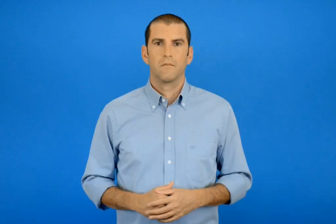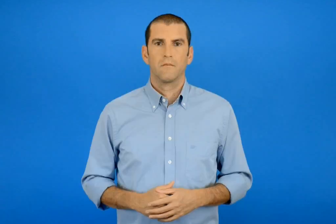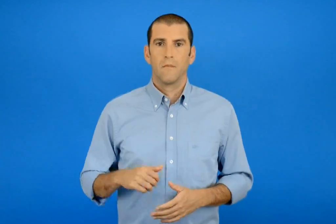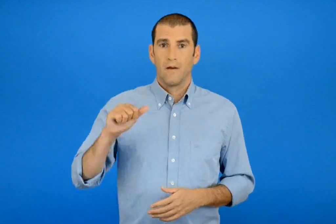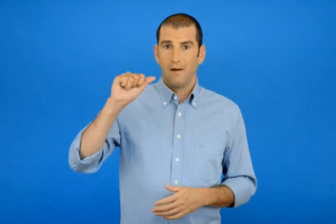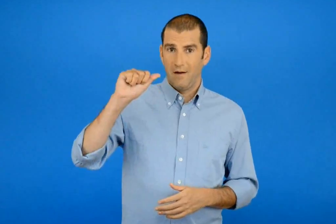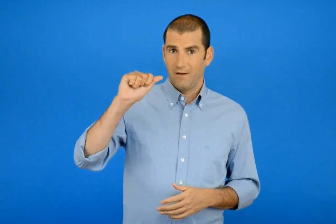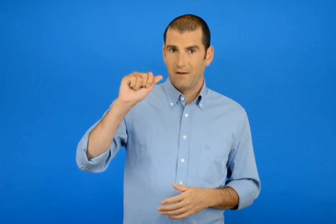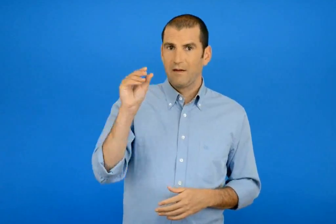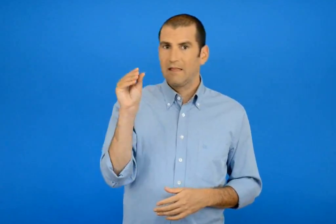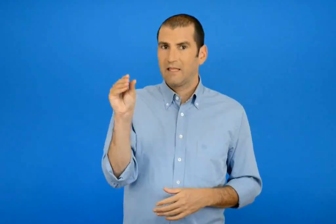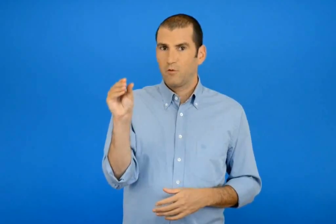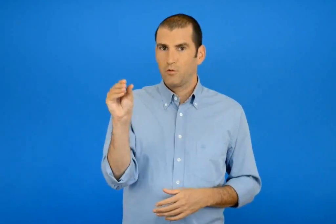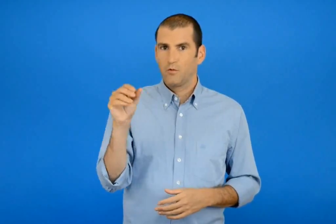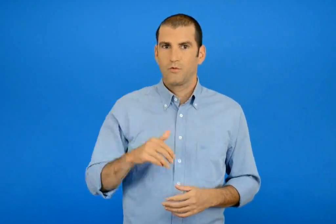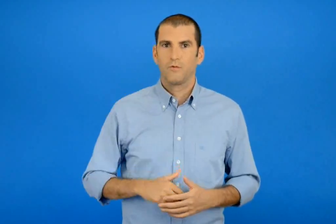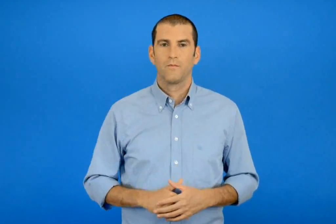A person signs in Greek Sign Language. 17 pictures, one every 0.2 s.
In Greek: α τεύχος
